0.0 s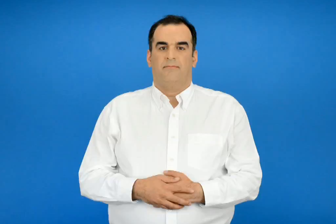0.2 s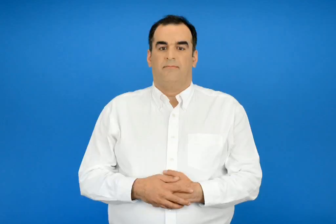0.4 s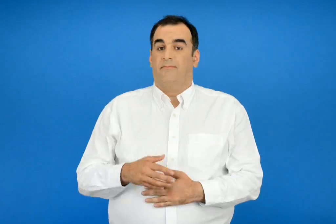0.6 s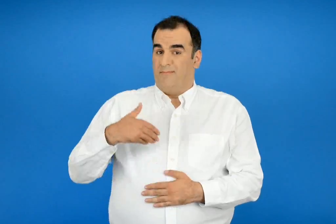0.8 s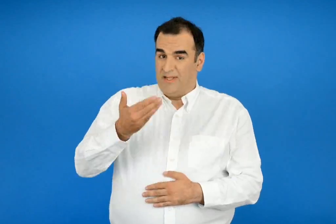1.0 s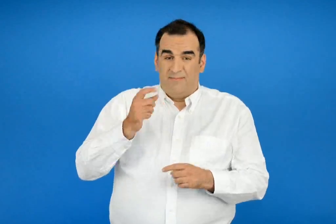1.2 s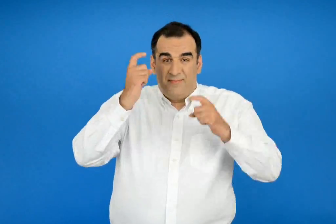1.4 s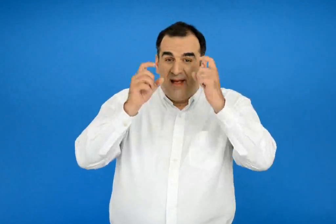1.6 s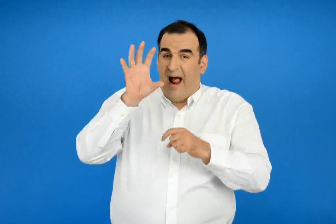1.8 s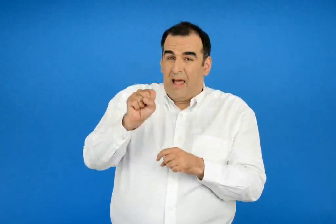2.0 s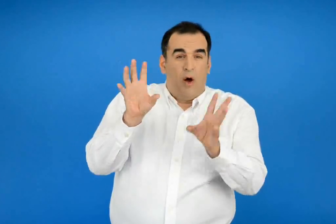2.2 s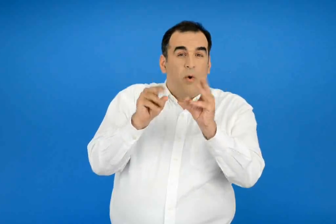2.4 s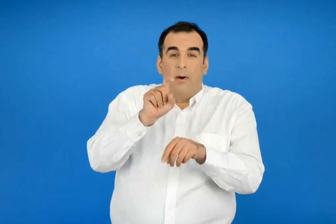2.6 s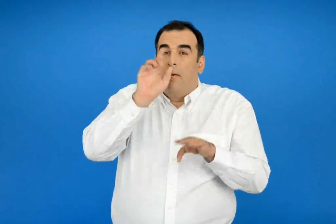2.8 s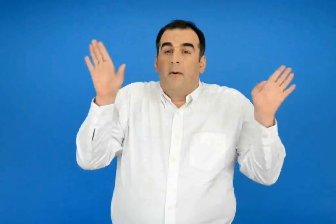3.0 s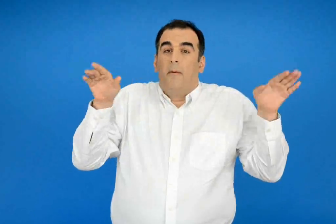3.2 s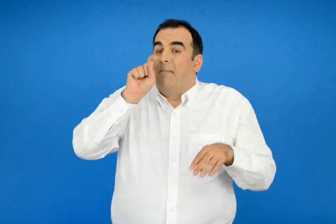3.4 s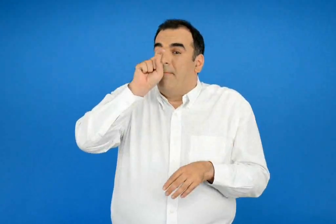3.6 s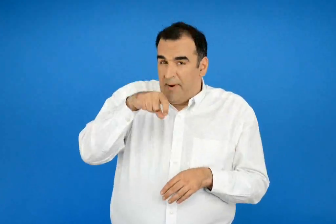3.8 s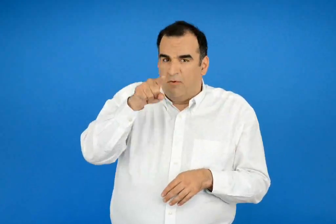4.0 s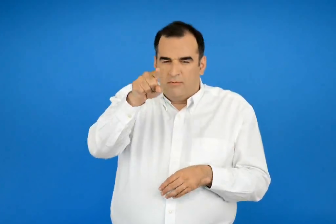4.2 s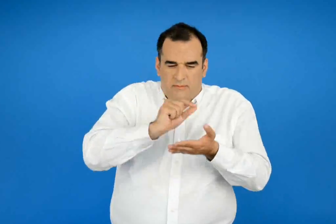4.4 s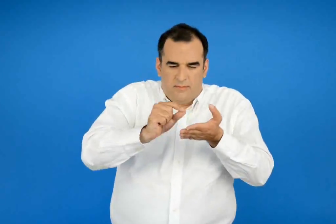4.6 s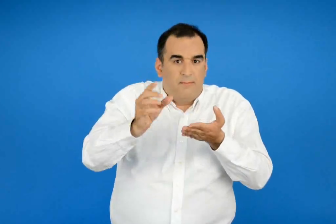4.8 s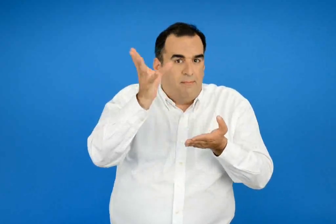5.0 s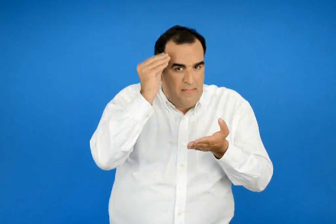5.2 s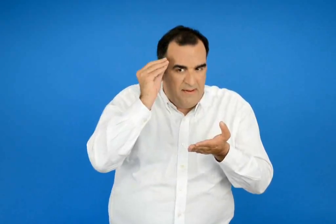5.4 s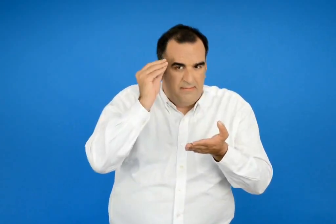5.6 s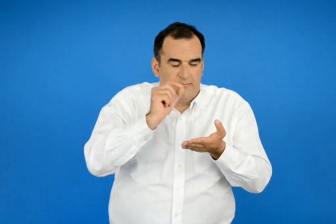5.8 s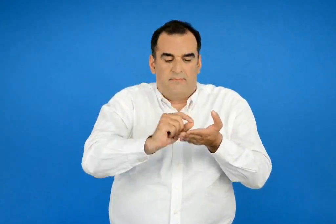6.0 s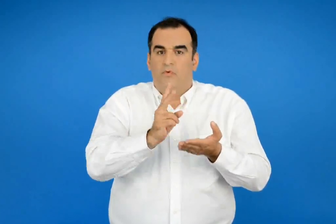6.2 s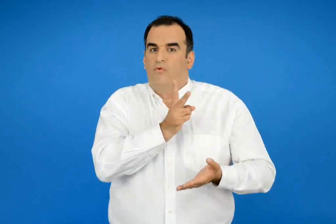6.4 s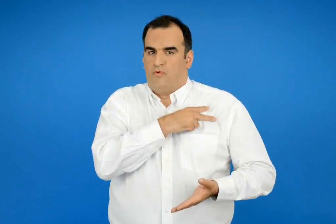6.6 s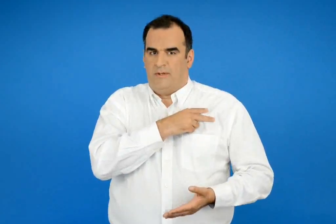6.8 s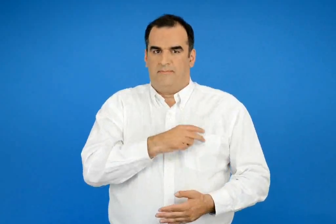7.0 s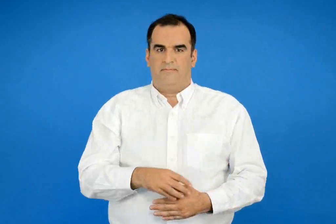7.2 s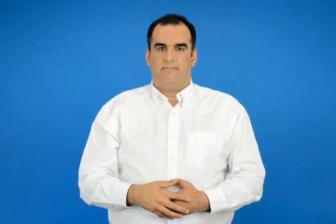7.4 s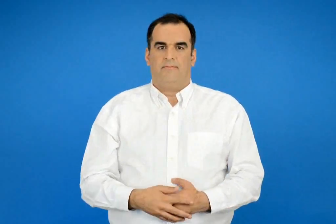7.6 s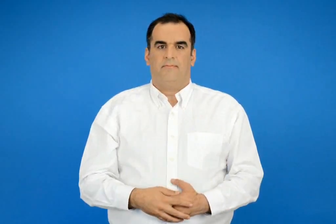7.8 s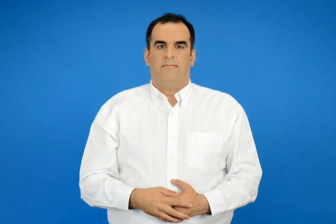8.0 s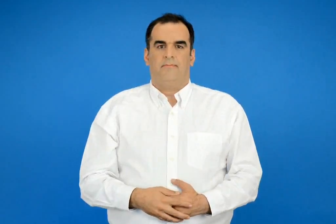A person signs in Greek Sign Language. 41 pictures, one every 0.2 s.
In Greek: έπειτα μαθέ να γράφεις σωστά το αίνιγμα για τον παπαγάλο
